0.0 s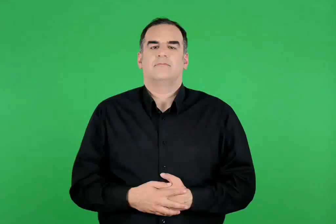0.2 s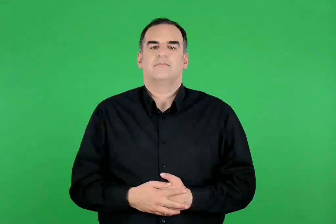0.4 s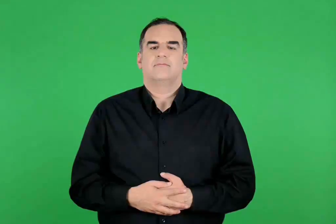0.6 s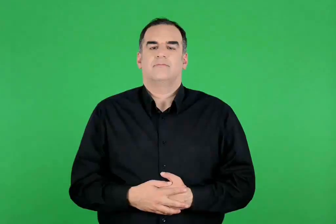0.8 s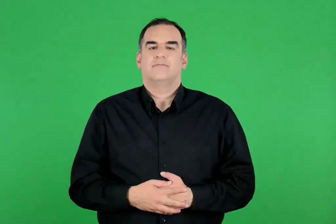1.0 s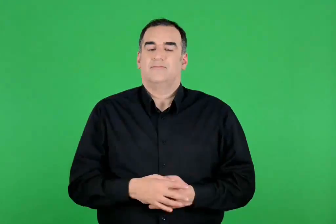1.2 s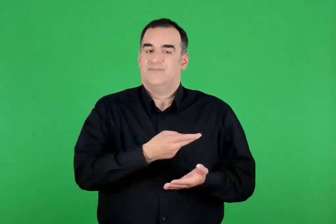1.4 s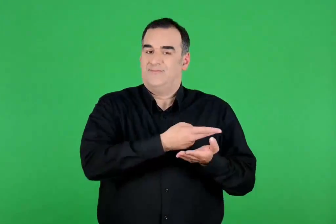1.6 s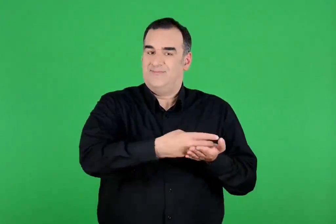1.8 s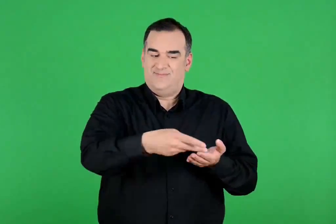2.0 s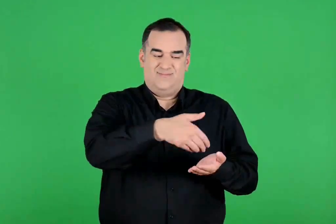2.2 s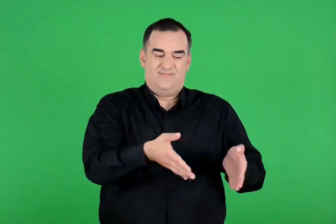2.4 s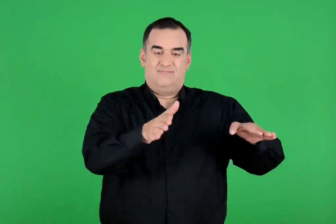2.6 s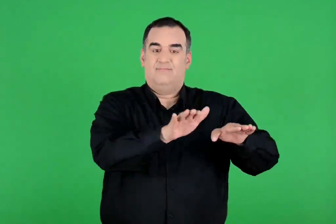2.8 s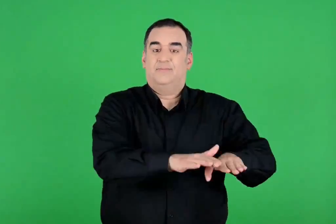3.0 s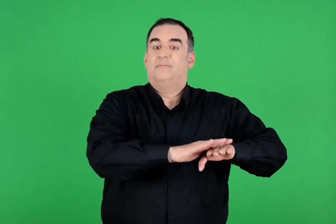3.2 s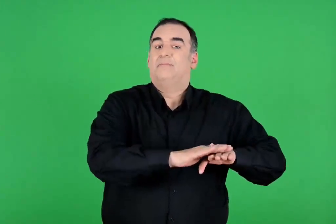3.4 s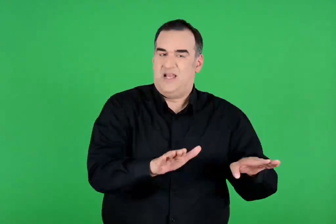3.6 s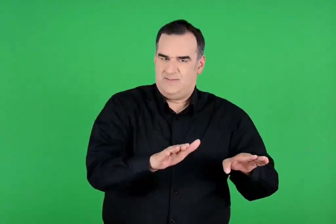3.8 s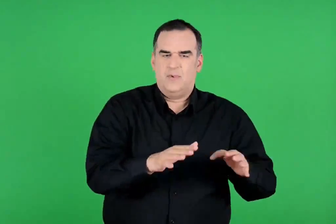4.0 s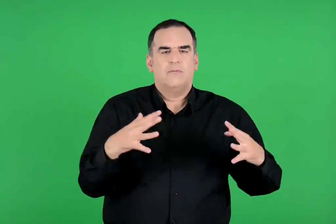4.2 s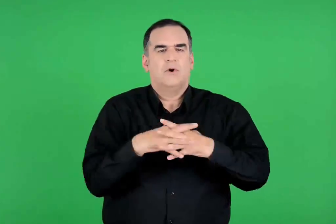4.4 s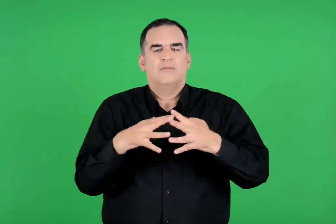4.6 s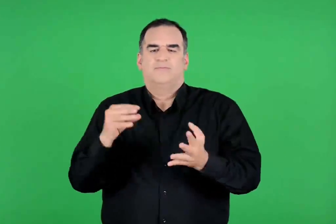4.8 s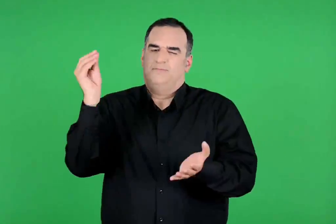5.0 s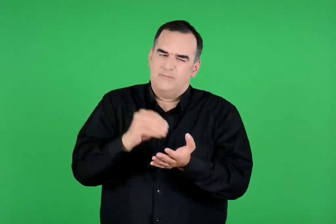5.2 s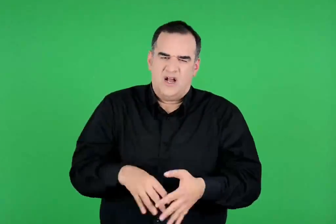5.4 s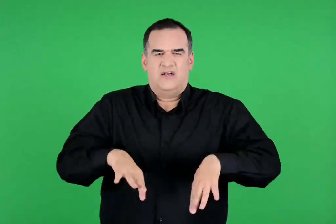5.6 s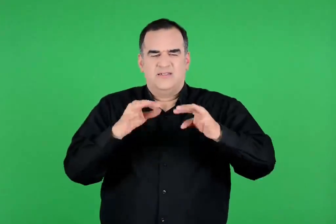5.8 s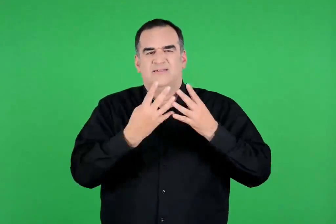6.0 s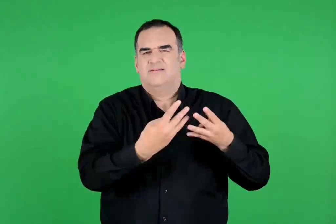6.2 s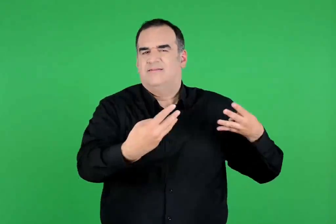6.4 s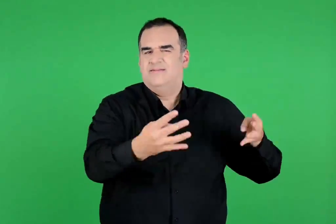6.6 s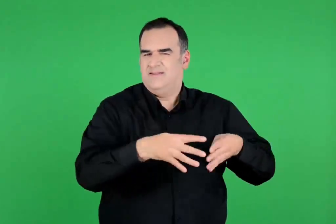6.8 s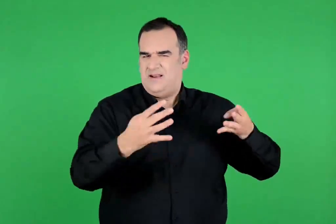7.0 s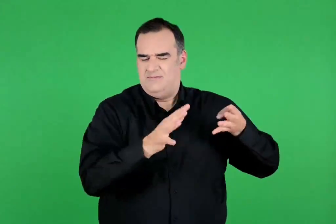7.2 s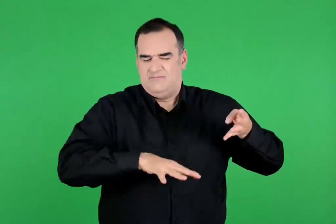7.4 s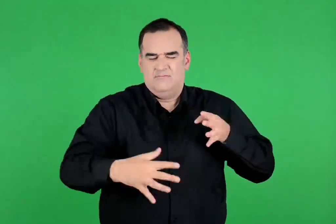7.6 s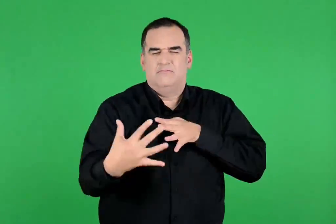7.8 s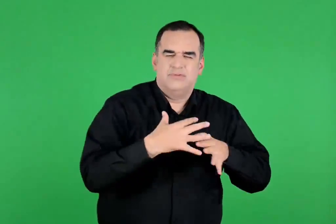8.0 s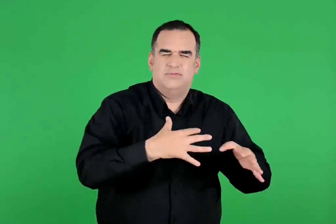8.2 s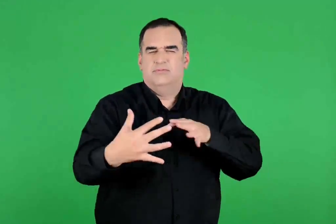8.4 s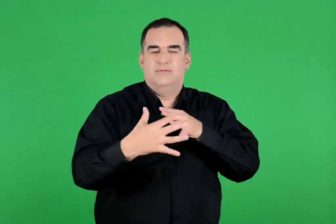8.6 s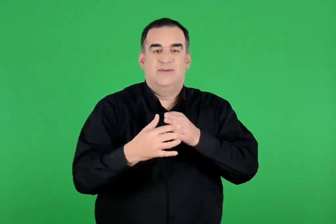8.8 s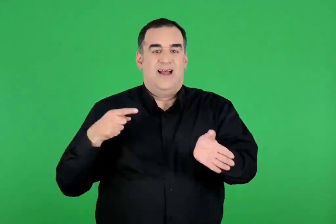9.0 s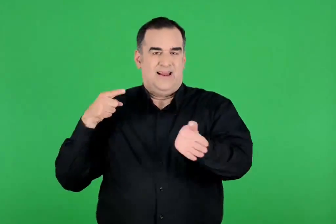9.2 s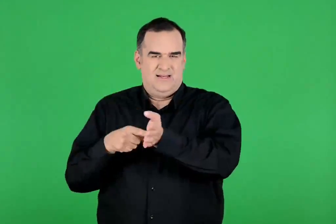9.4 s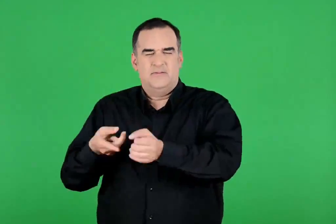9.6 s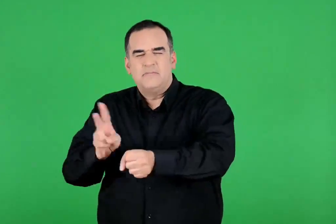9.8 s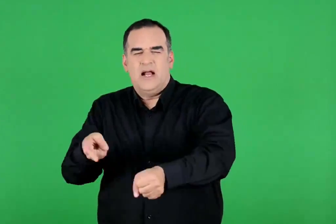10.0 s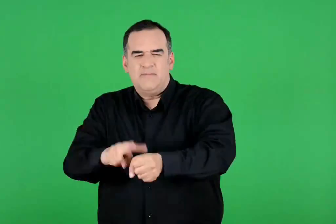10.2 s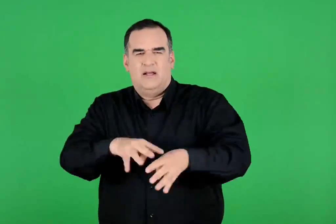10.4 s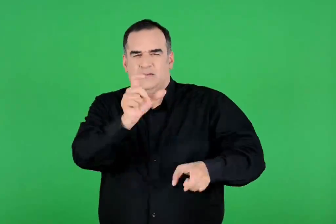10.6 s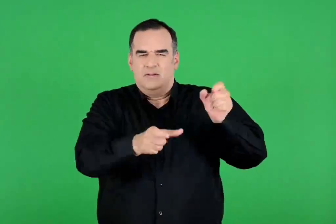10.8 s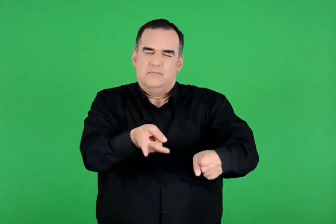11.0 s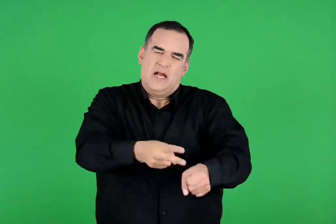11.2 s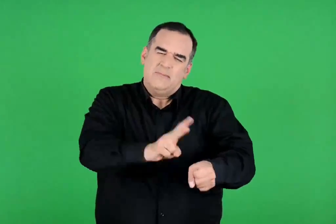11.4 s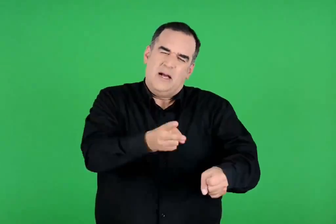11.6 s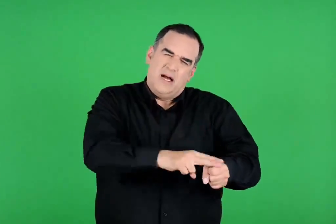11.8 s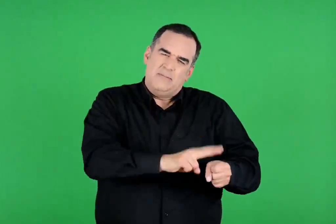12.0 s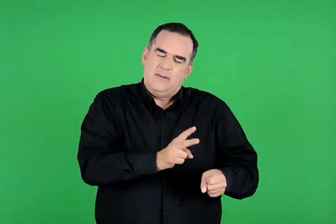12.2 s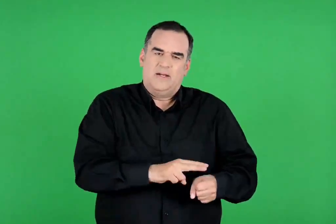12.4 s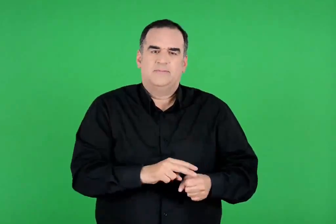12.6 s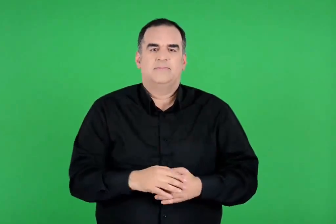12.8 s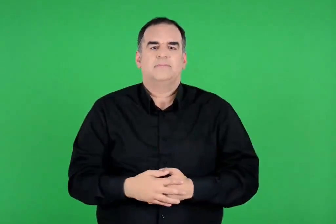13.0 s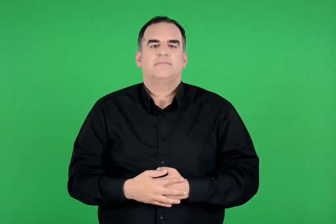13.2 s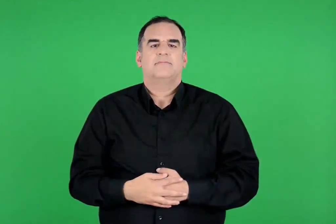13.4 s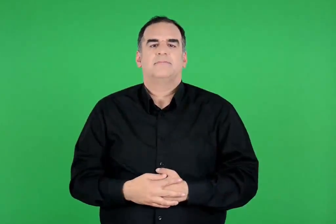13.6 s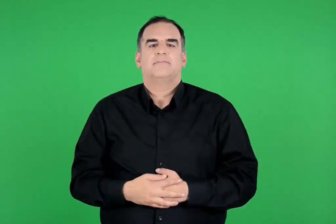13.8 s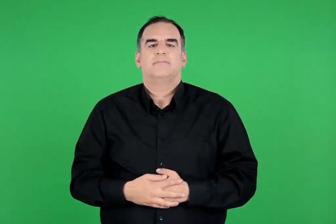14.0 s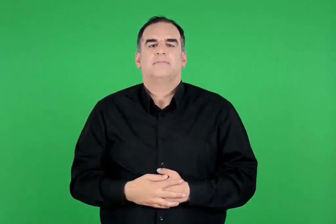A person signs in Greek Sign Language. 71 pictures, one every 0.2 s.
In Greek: μετά την ταφή του έκτορα , ξανάρχισε ο πόλεμος έξω από της τροίας τα τείχη. ο αχιλλέας σκότωνε τους τρώες πολεμιστές τον ένα μετά τον άλλο
